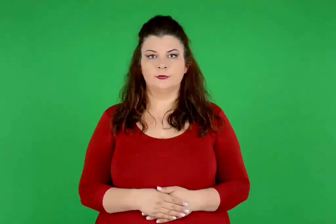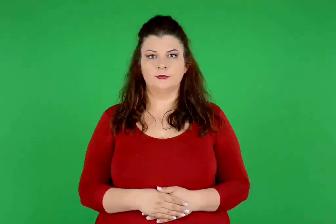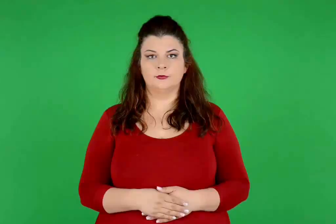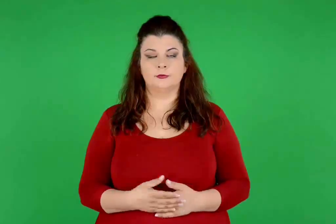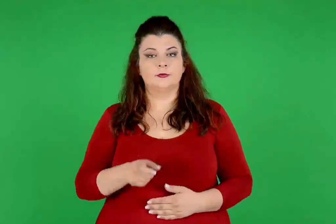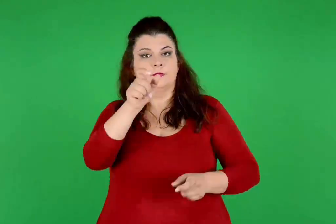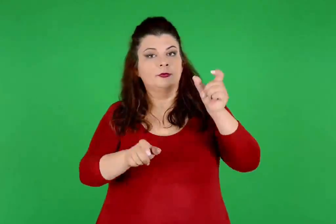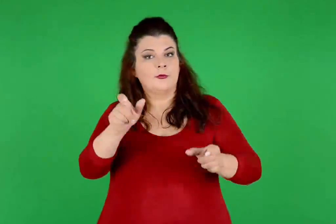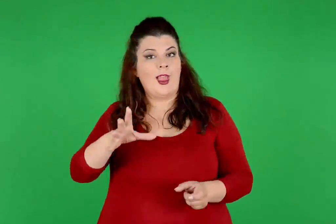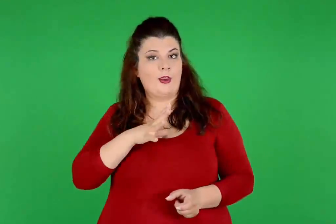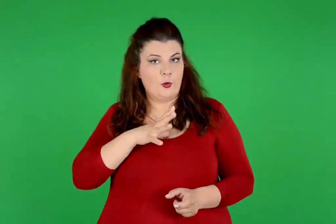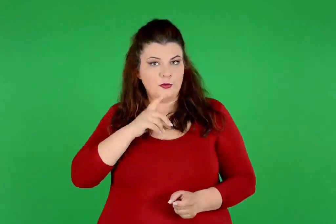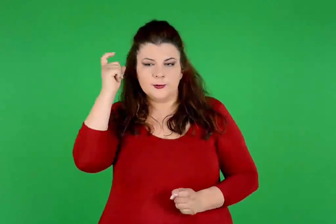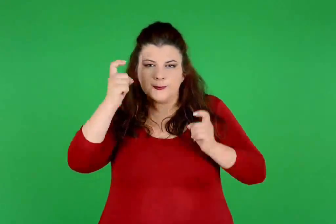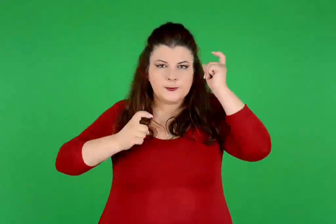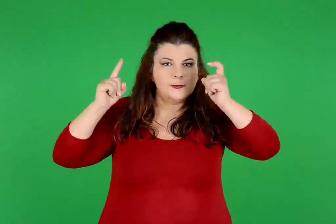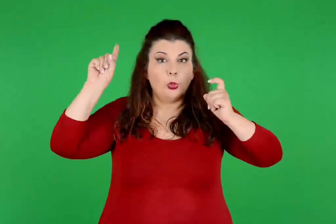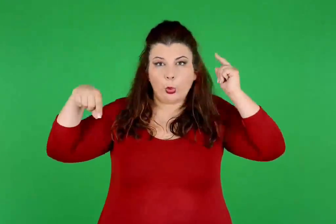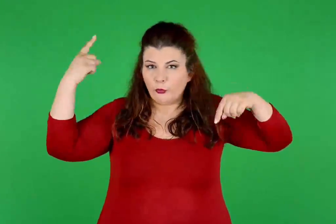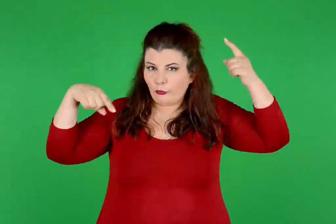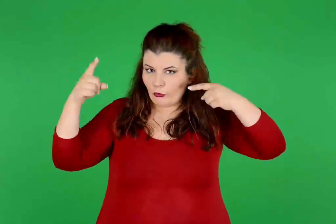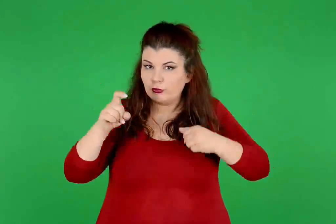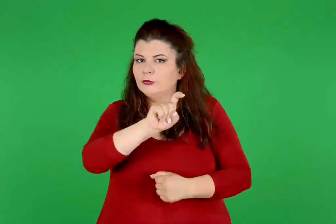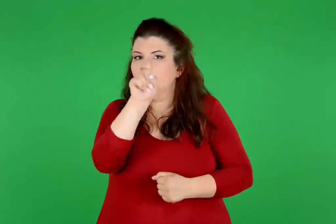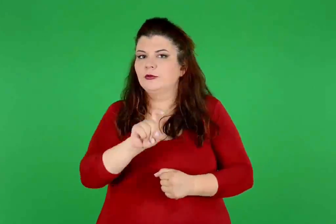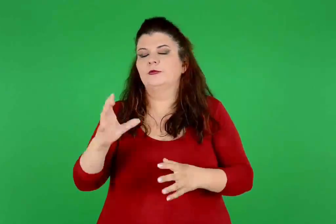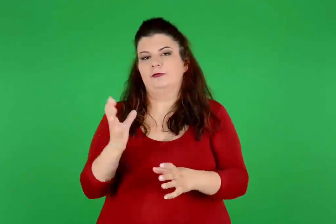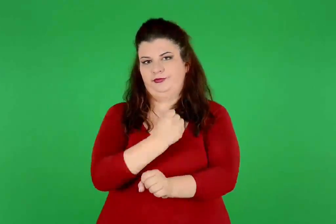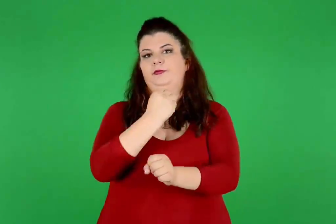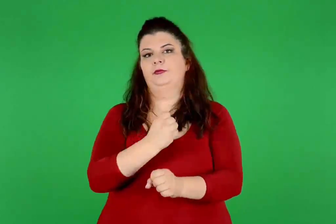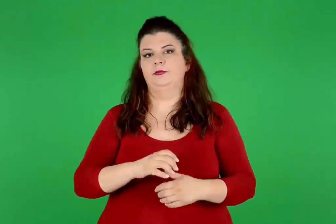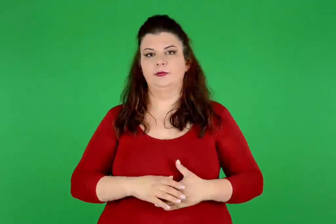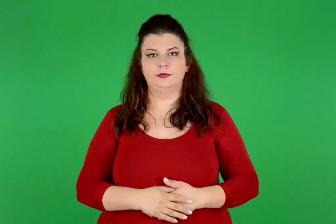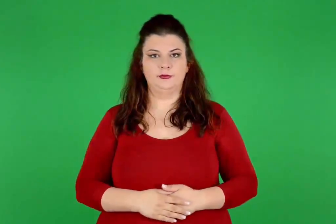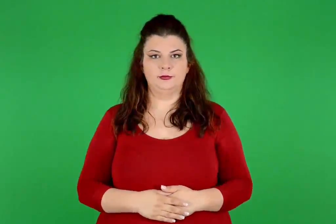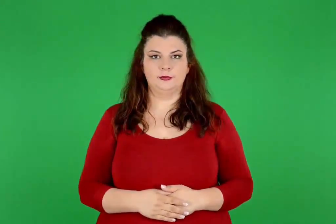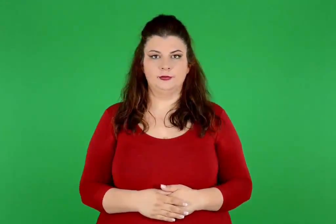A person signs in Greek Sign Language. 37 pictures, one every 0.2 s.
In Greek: οι άνθρωποι όμως κατάφεραν να ζήσουν με τη δύναμη του μυαλού τους
